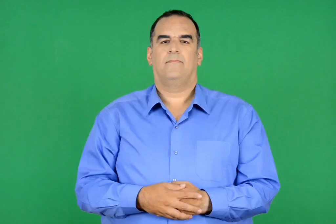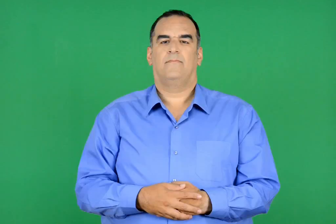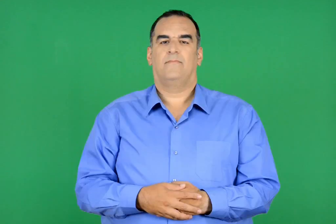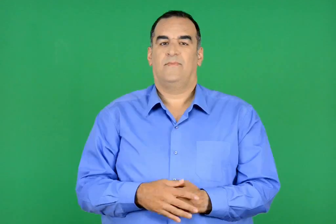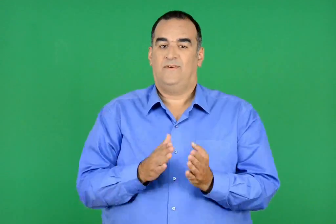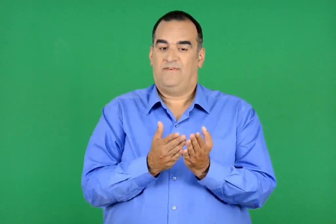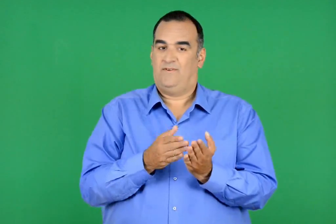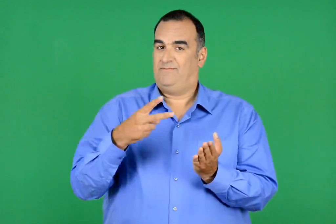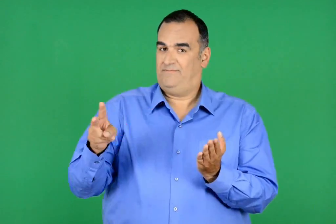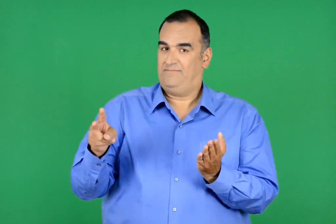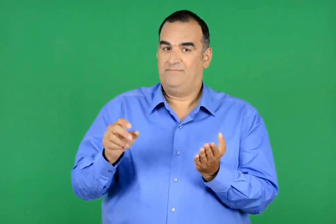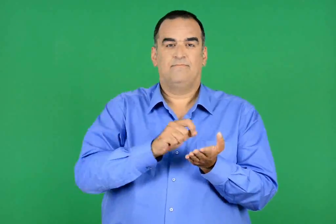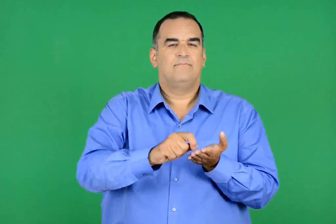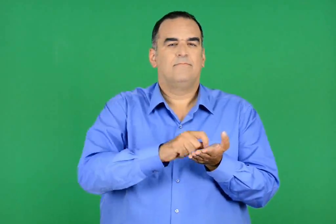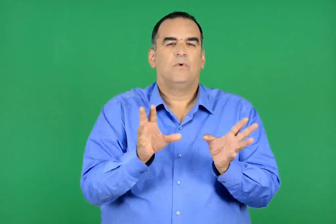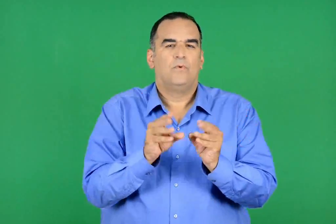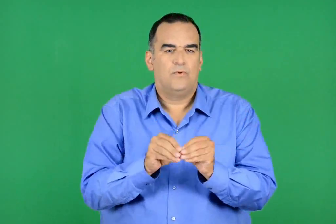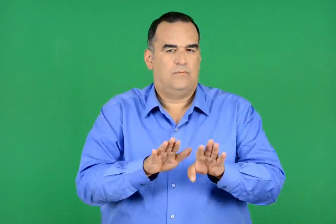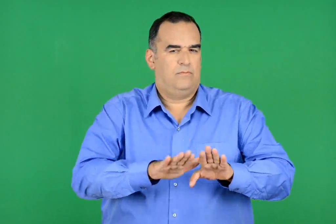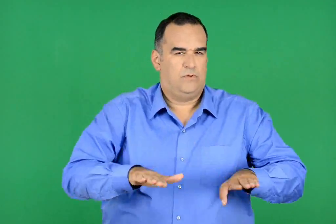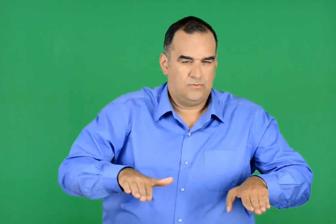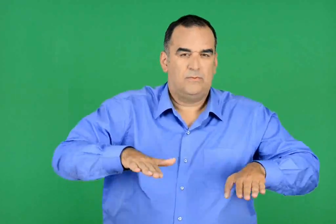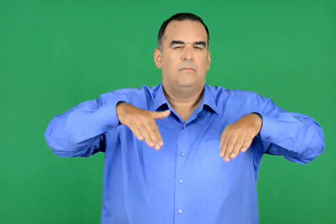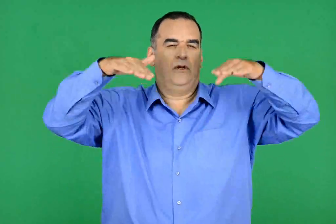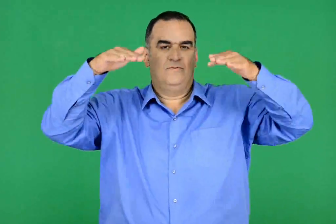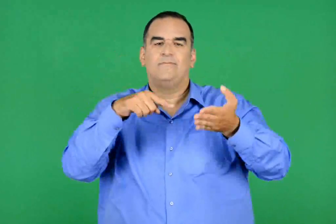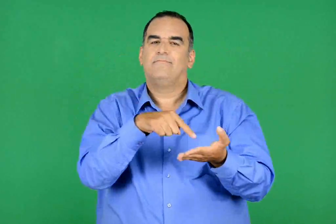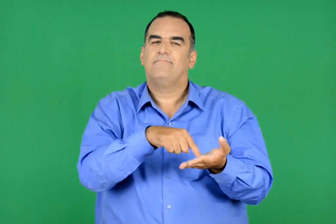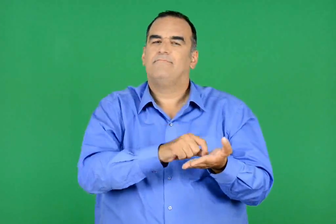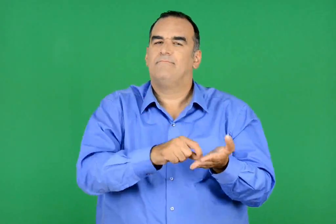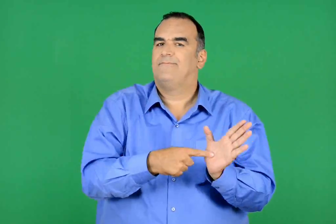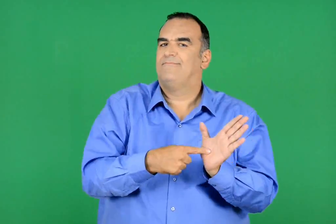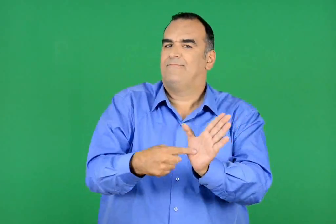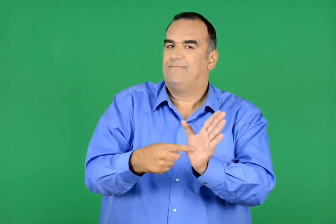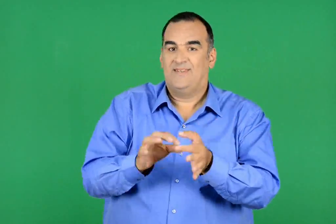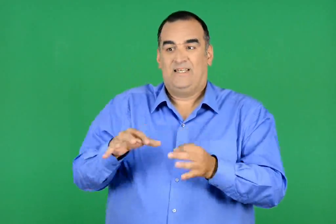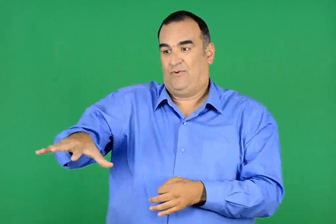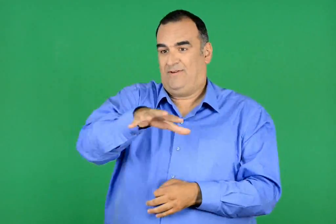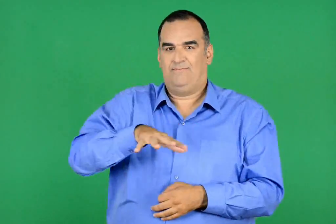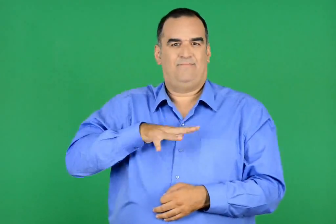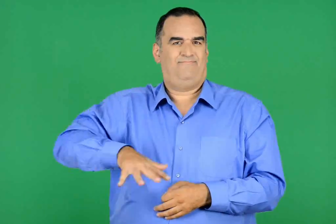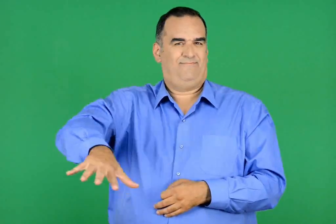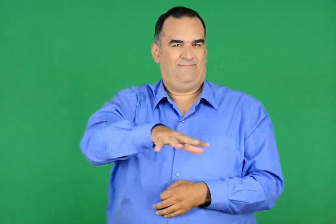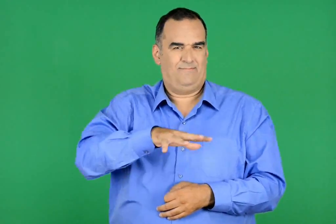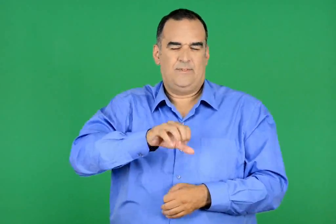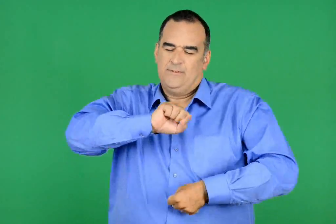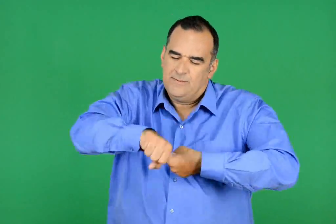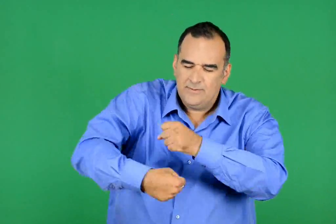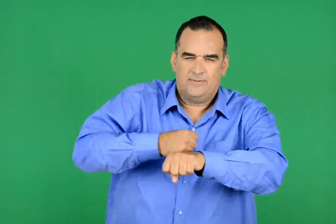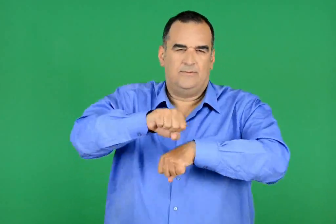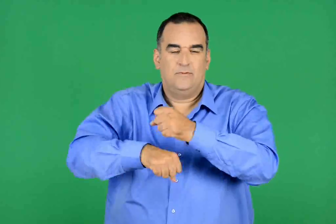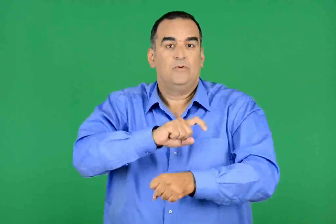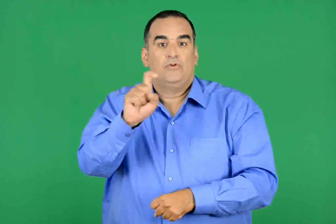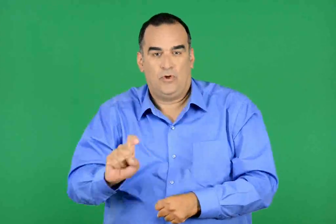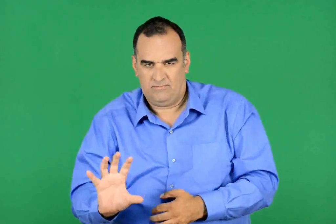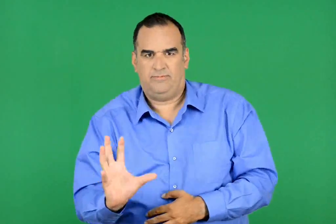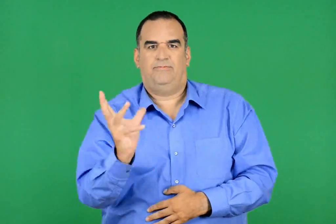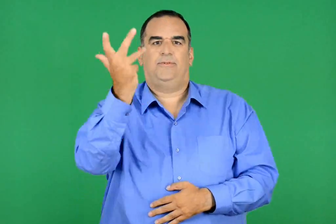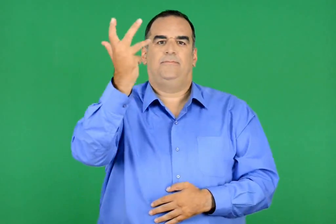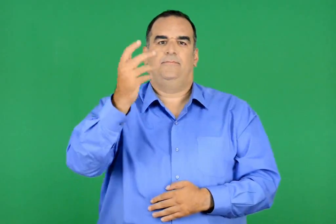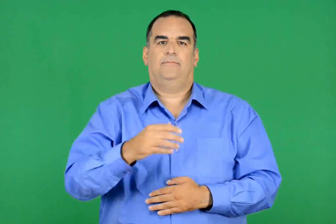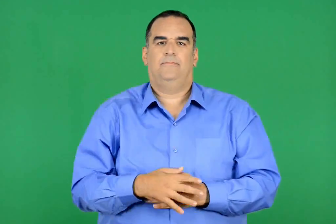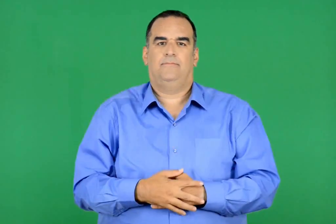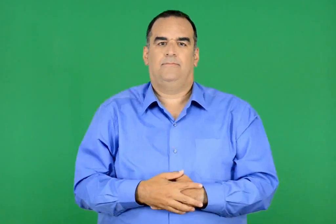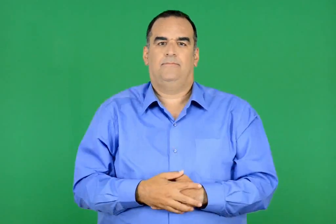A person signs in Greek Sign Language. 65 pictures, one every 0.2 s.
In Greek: τα βιβλία του για µικρούς και µεγάλους αναφέρονται στην ιστορία του τόπου µας και στους αγώνες των ανθρώπων για καλύτερη ζωή
